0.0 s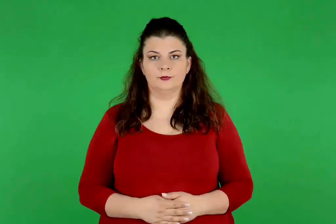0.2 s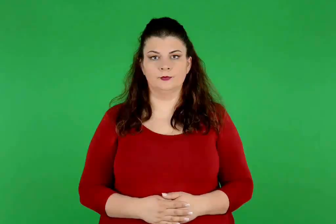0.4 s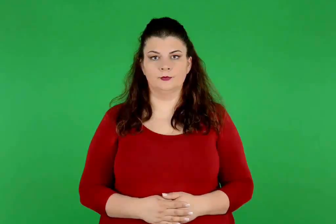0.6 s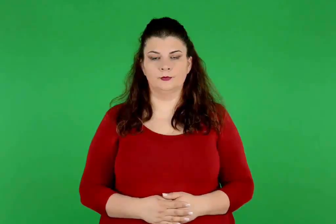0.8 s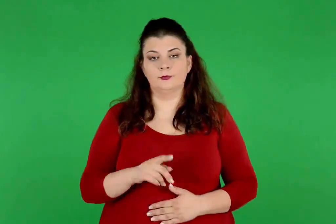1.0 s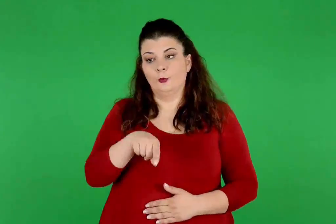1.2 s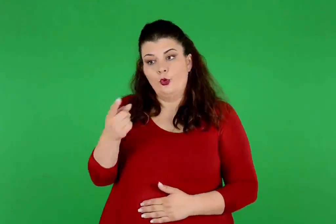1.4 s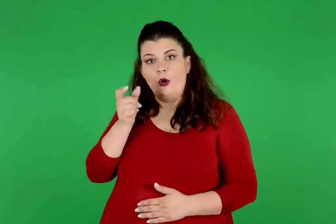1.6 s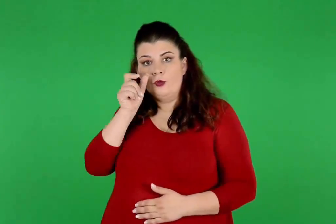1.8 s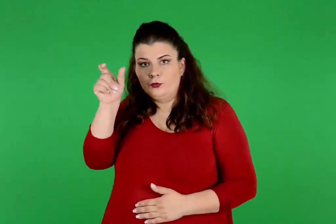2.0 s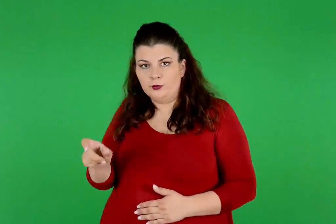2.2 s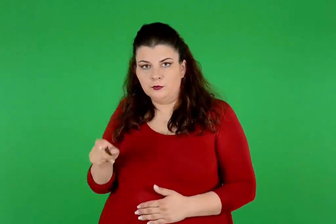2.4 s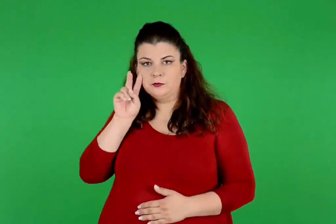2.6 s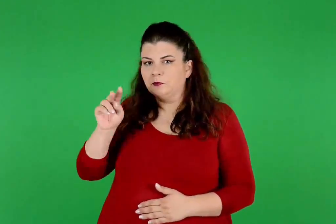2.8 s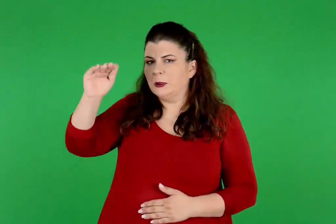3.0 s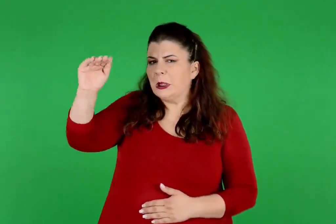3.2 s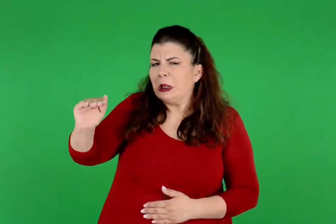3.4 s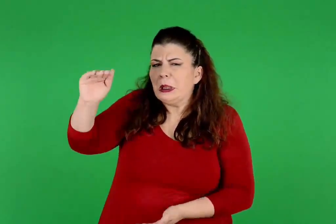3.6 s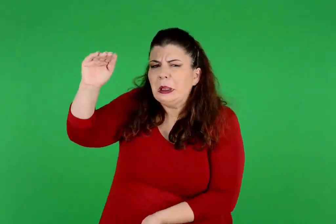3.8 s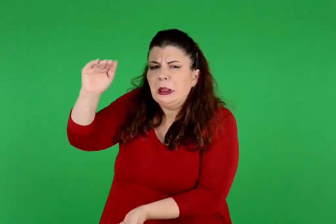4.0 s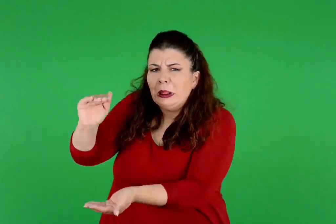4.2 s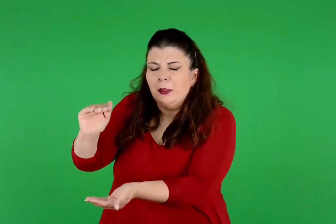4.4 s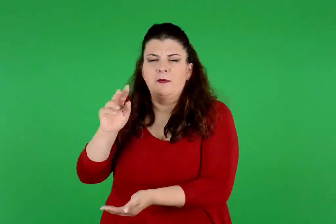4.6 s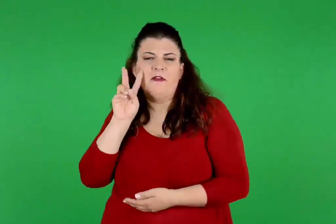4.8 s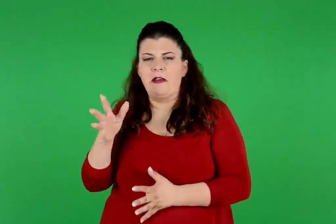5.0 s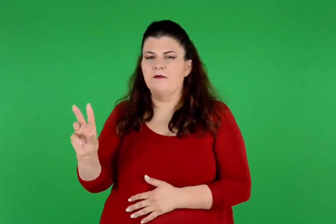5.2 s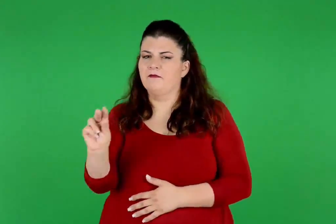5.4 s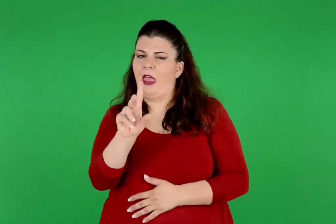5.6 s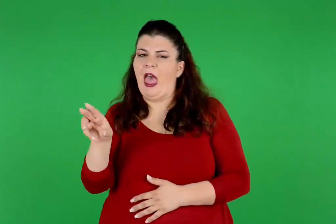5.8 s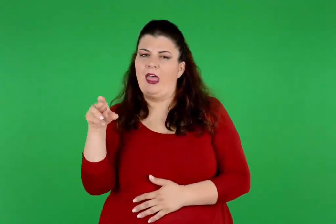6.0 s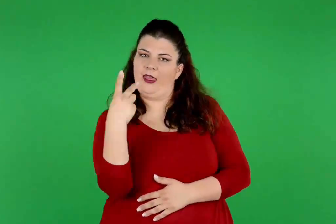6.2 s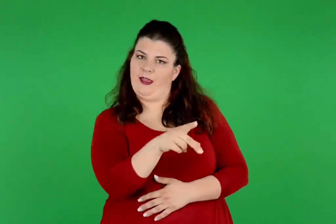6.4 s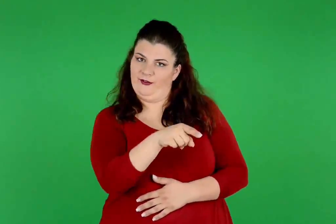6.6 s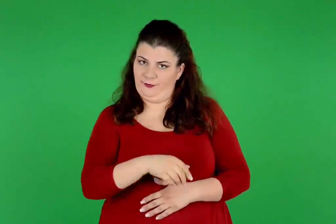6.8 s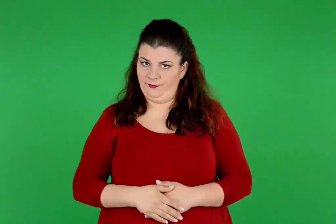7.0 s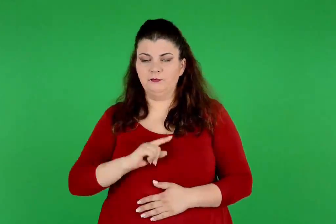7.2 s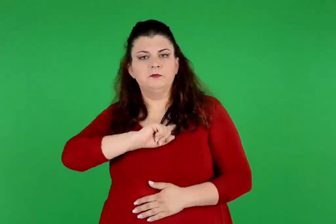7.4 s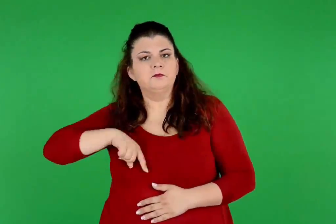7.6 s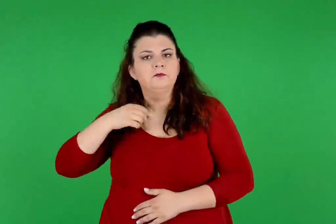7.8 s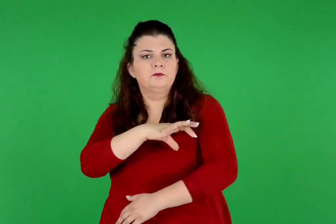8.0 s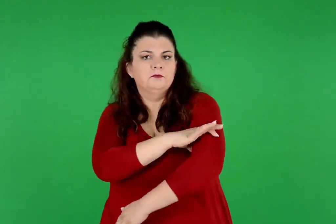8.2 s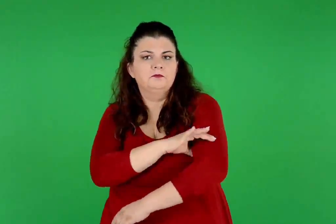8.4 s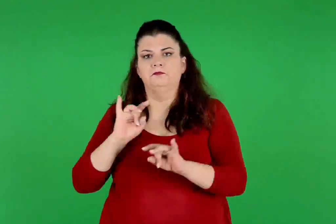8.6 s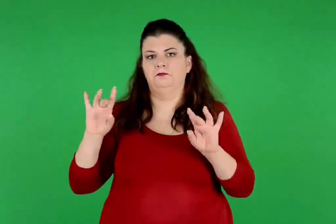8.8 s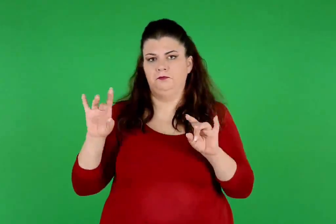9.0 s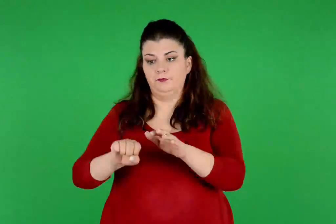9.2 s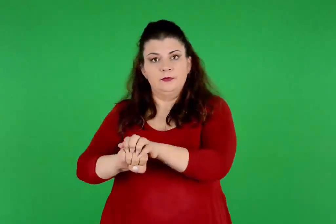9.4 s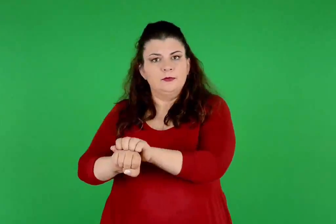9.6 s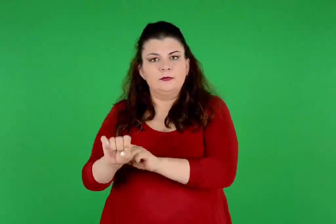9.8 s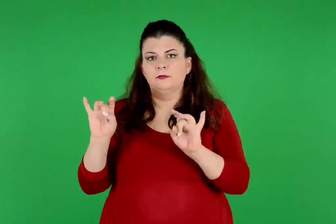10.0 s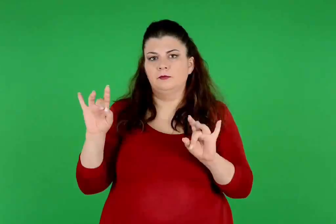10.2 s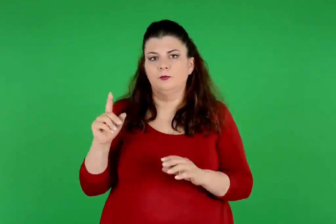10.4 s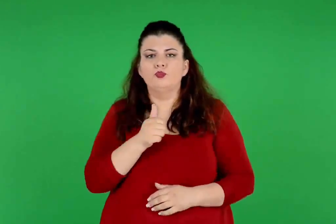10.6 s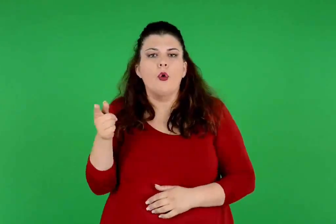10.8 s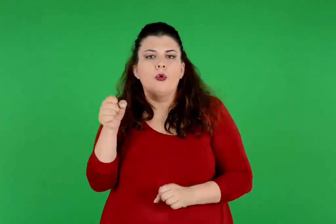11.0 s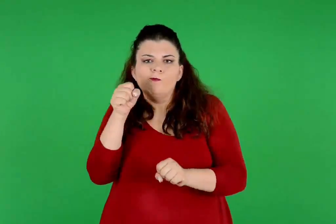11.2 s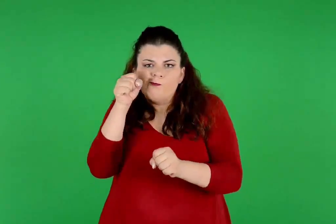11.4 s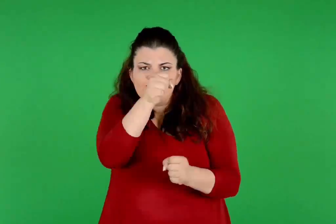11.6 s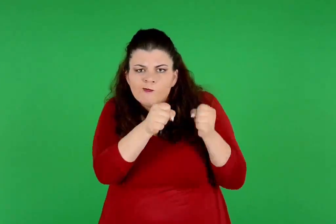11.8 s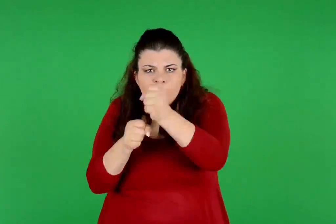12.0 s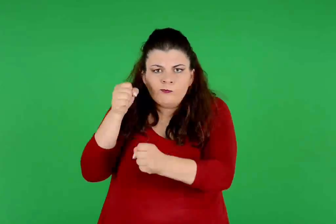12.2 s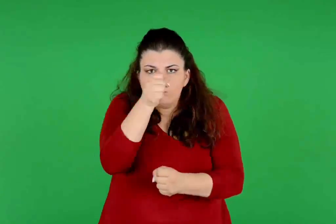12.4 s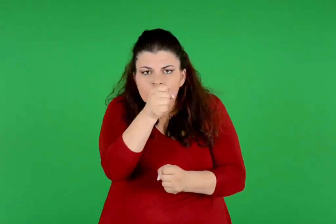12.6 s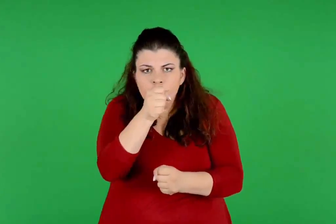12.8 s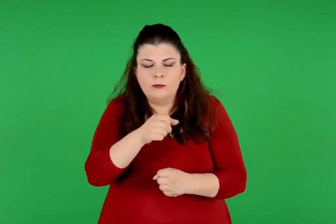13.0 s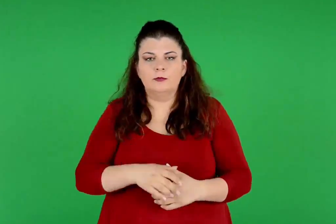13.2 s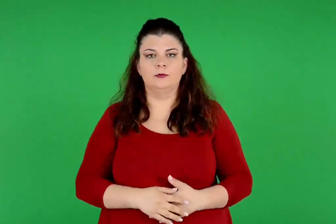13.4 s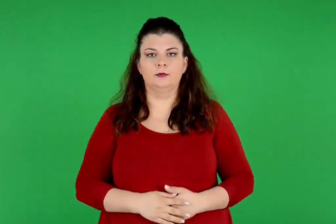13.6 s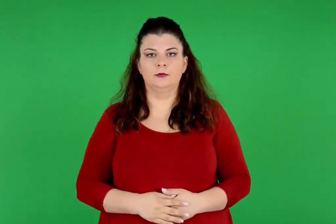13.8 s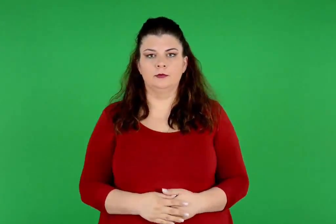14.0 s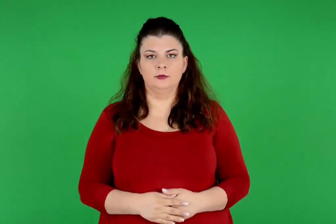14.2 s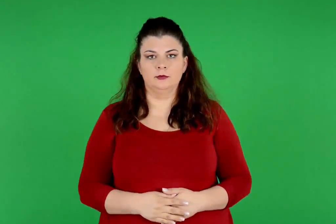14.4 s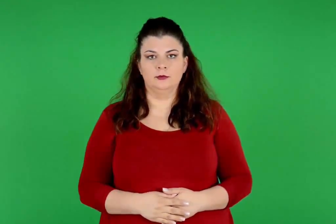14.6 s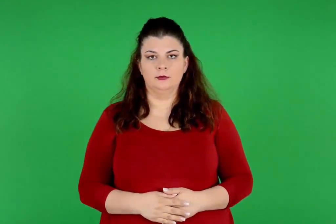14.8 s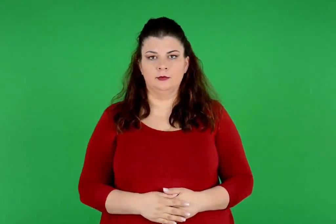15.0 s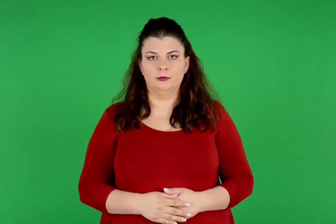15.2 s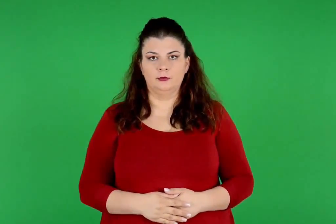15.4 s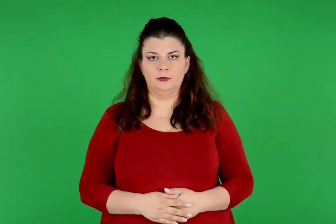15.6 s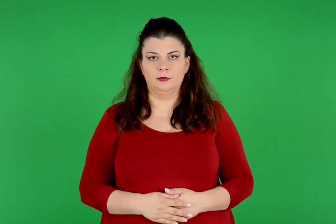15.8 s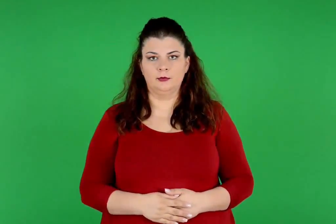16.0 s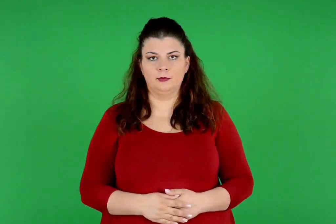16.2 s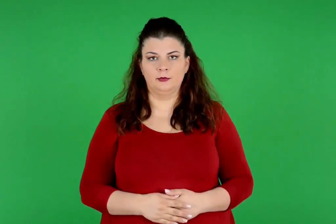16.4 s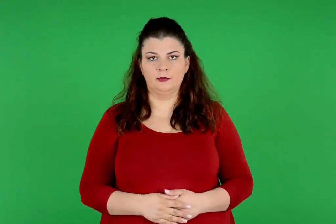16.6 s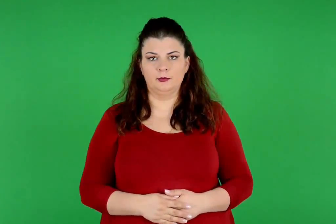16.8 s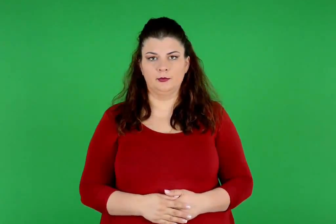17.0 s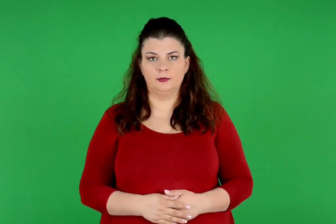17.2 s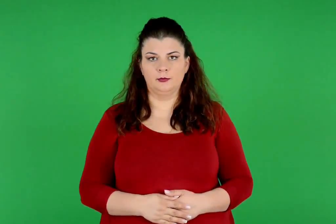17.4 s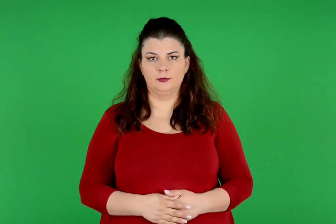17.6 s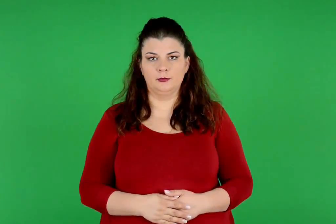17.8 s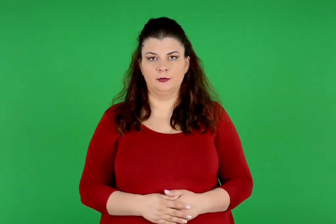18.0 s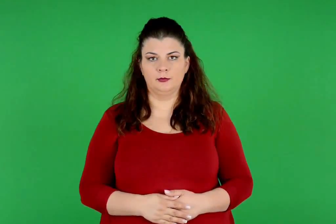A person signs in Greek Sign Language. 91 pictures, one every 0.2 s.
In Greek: το άλλο , μικροκαμωμένο και χωρίς στολίδια , ήταν σαν αδερφάκι του πρώτου. δε φορούσε γάντι , παρά πάλευε με τις γυμνές , μικρές γροθιές του πεισματικά σφιγμένες
